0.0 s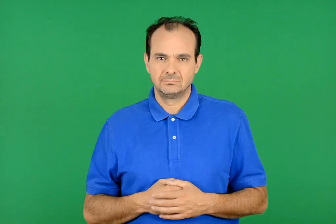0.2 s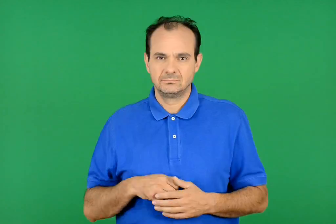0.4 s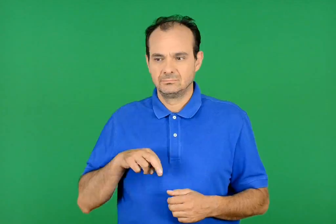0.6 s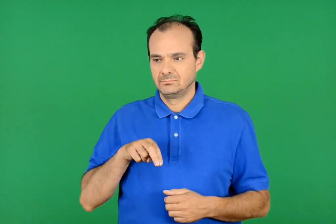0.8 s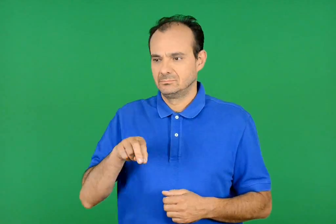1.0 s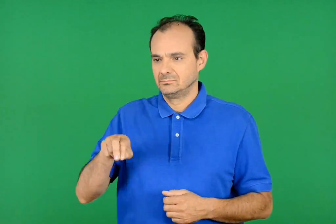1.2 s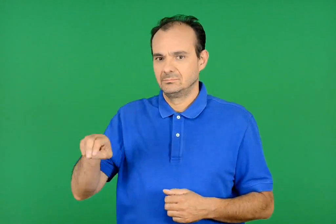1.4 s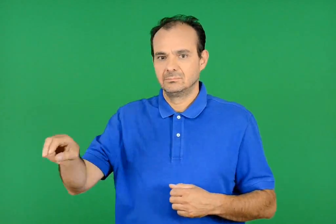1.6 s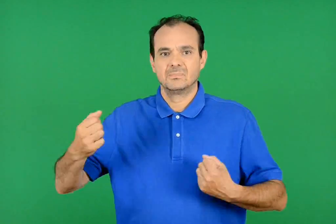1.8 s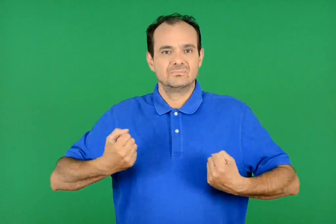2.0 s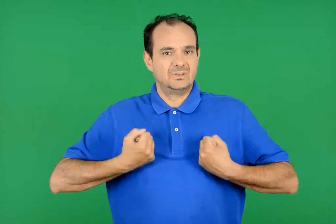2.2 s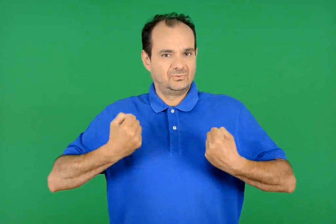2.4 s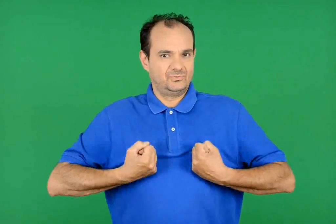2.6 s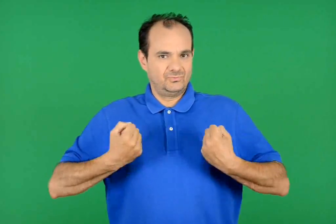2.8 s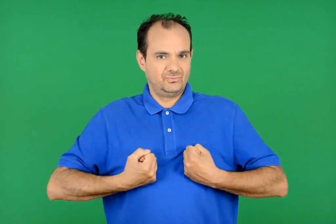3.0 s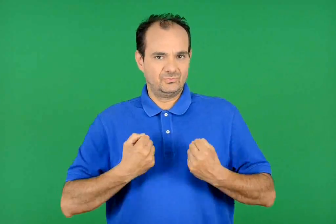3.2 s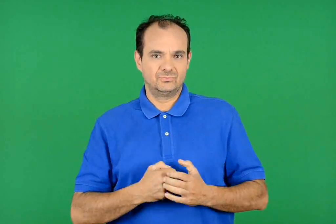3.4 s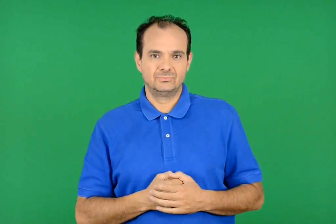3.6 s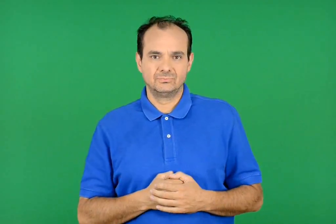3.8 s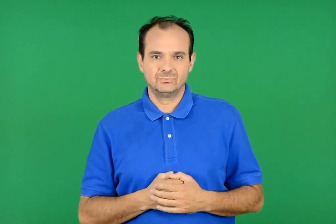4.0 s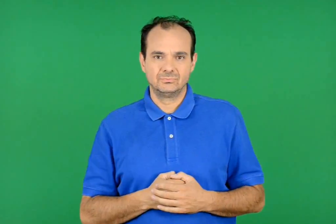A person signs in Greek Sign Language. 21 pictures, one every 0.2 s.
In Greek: βγαίνω να παίξω
